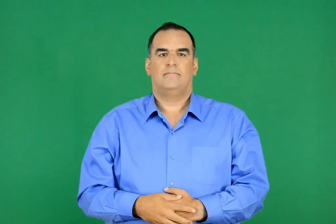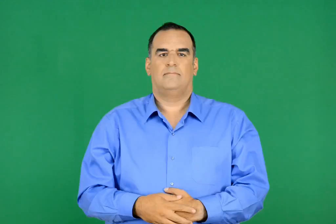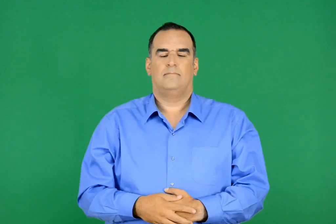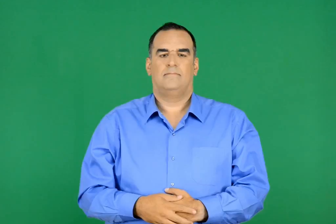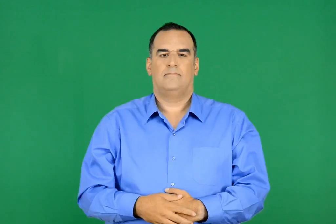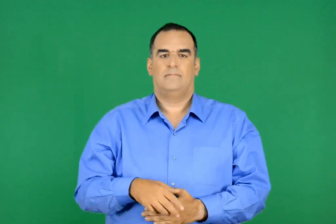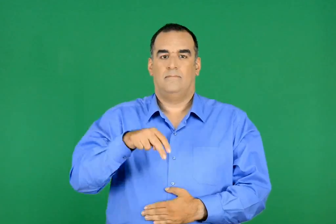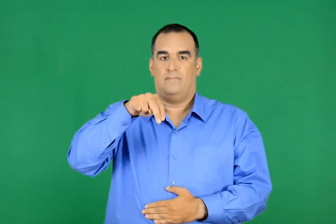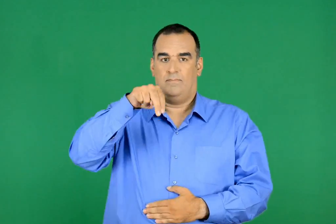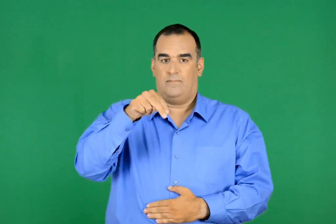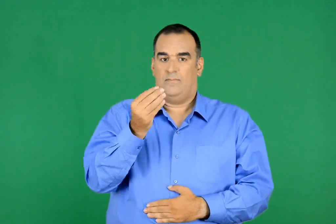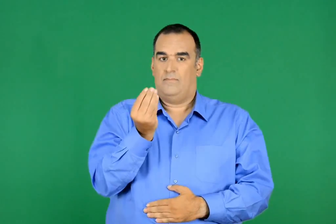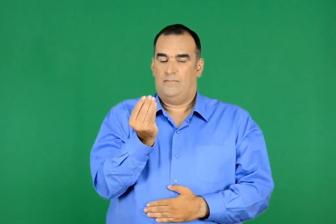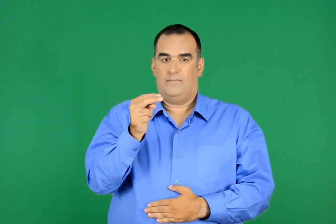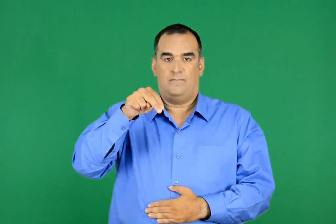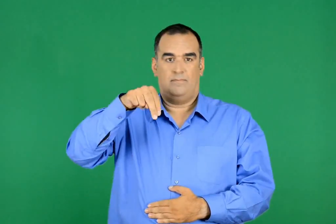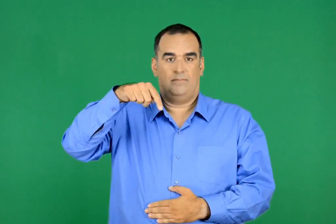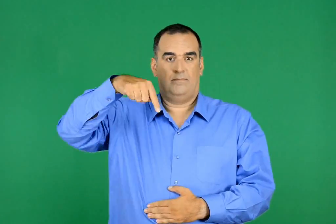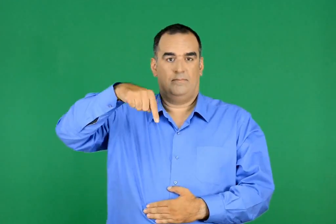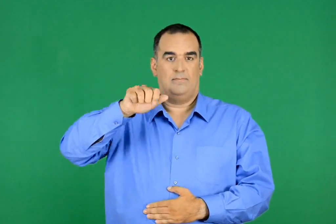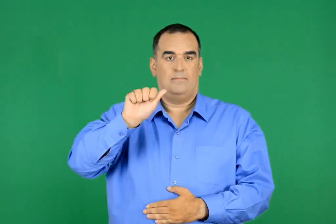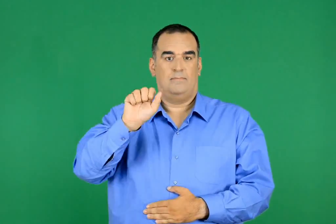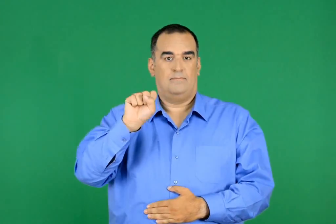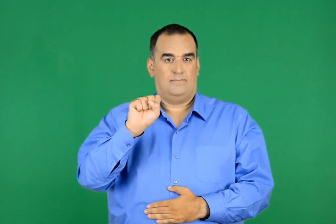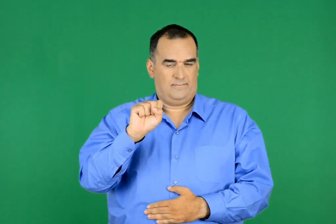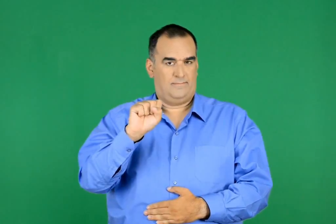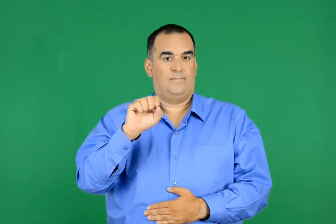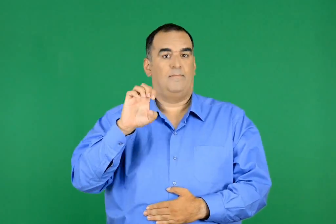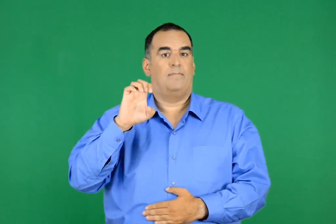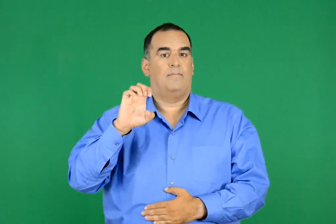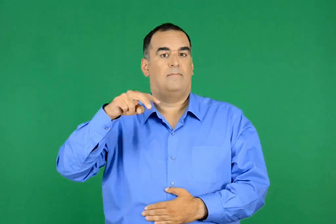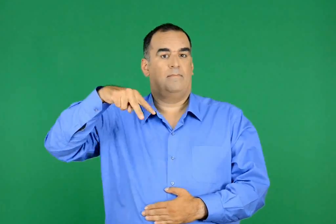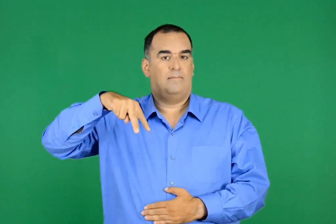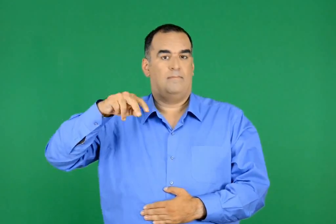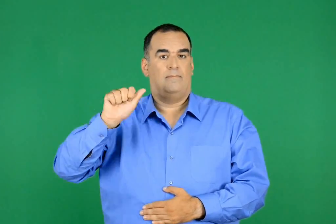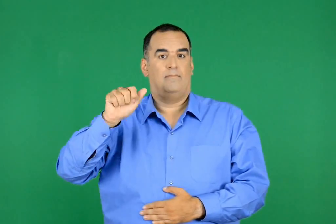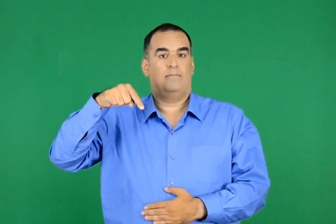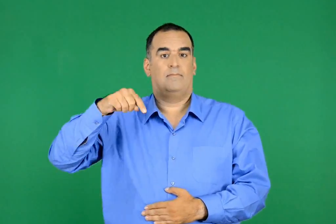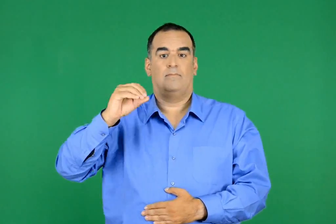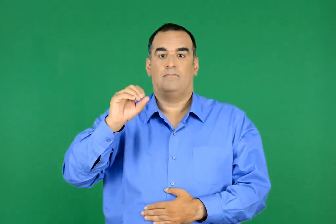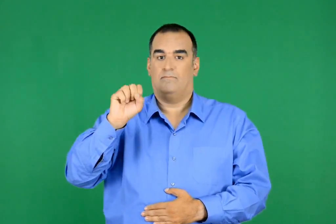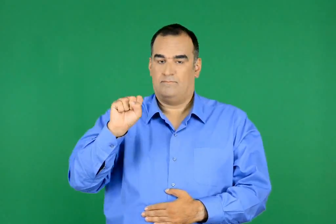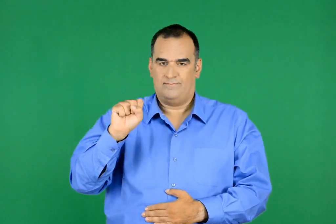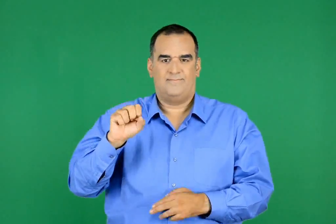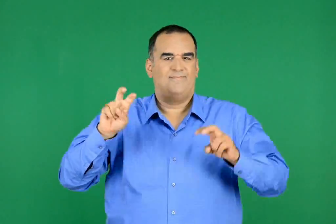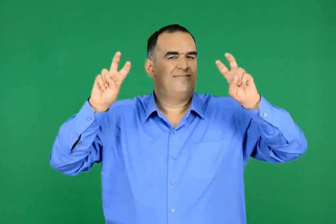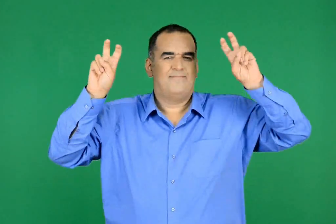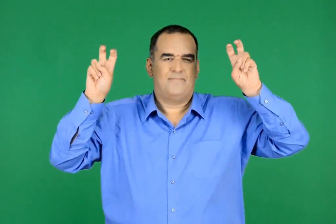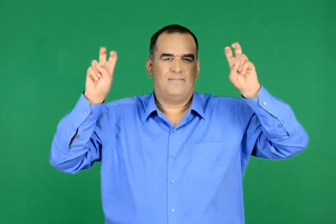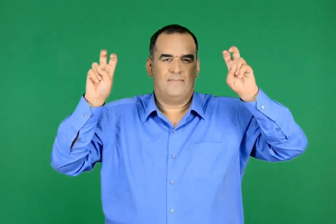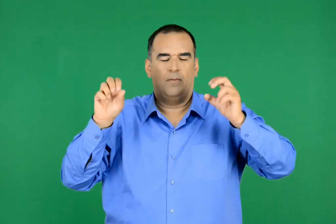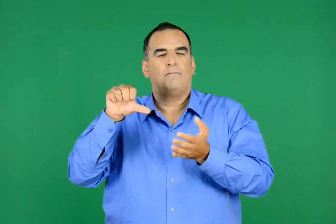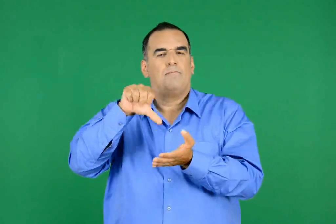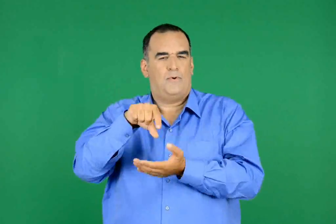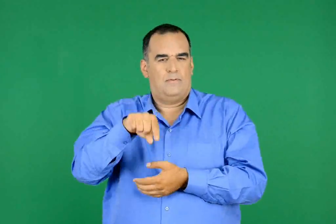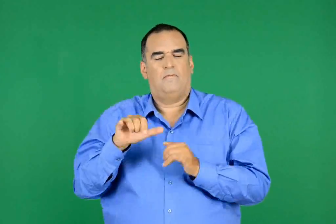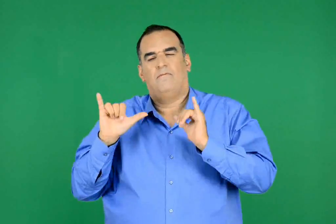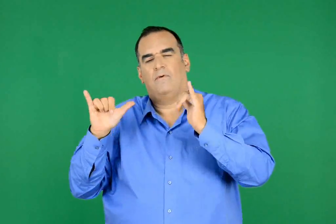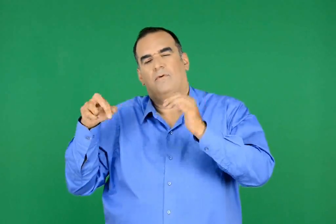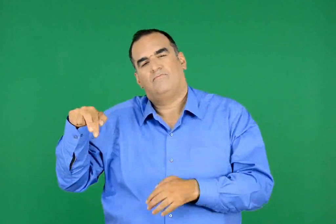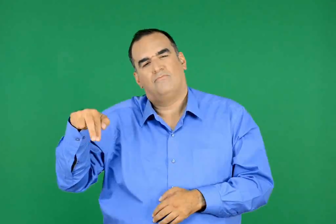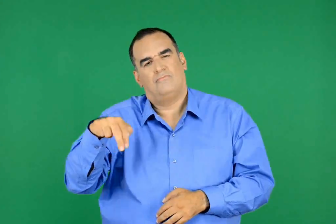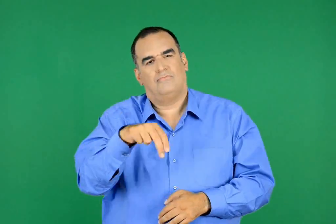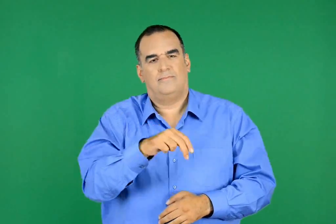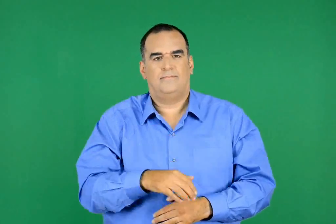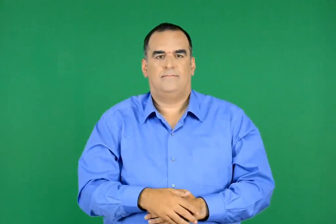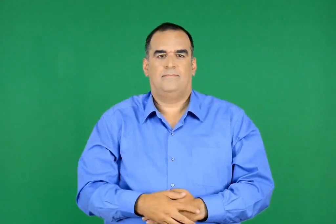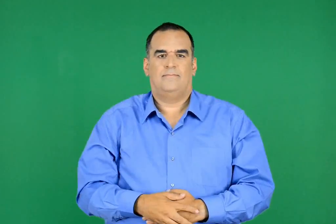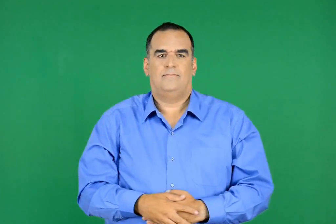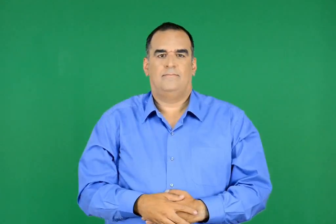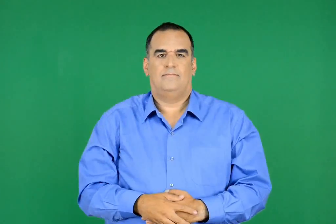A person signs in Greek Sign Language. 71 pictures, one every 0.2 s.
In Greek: νώντας έλατος , ένας περίπατος στην πόλη
